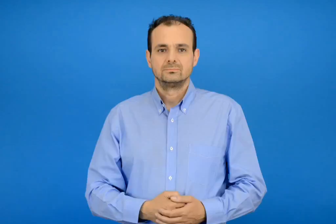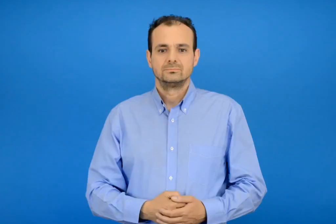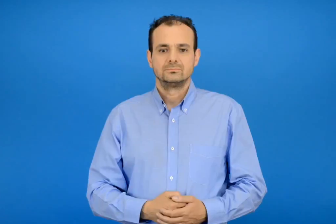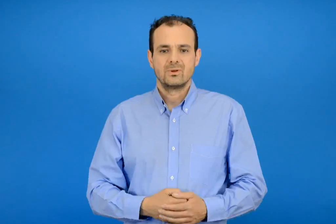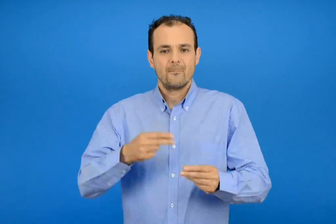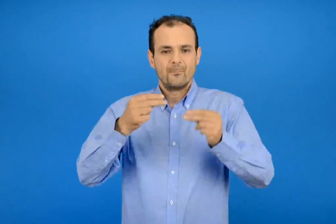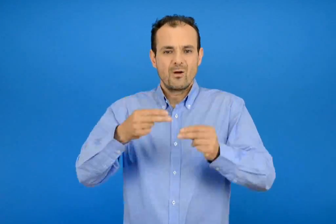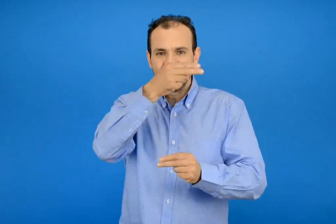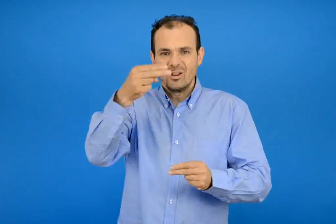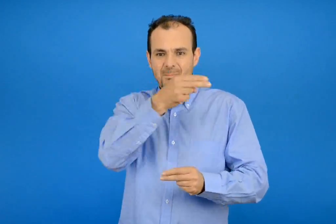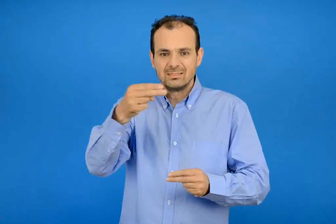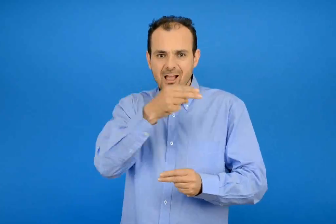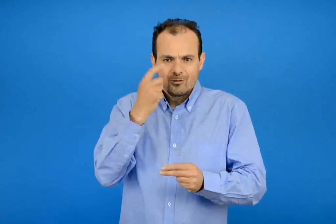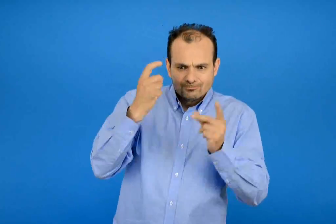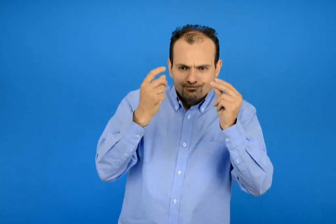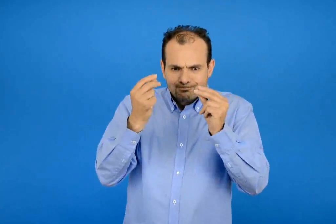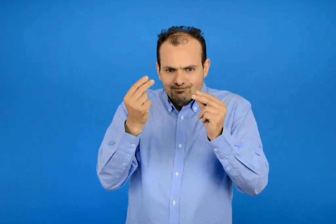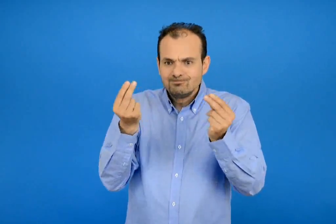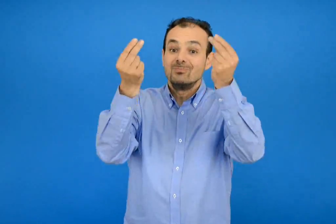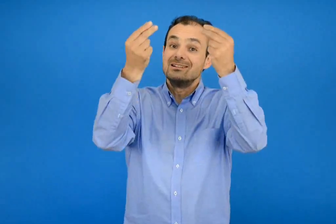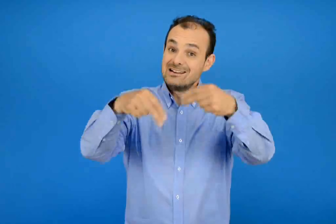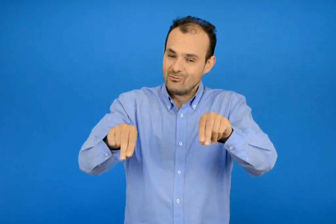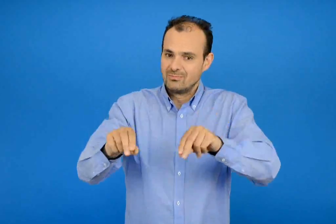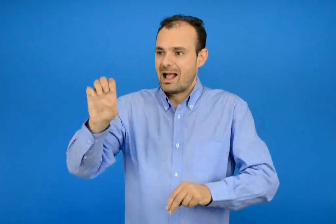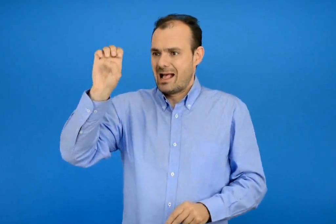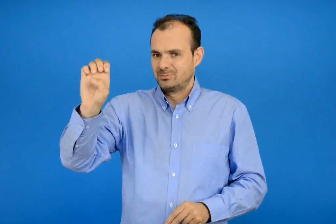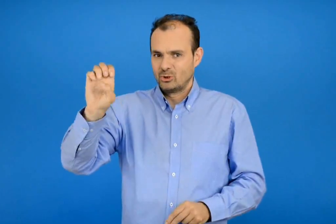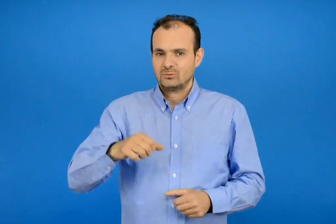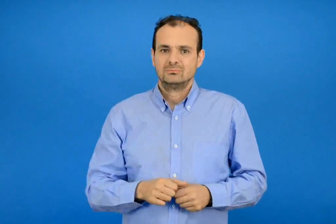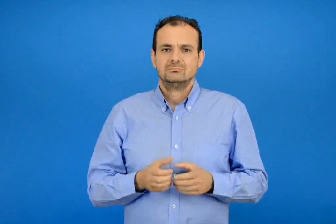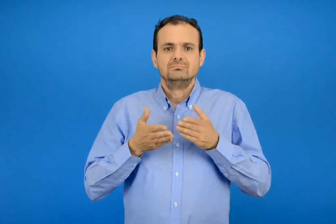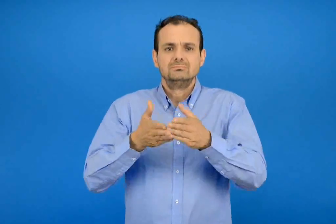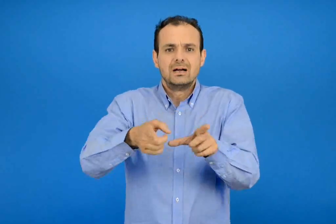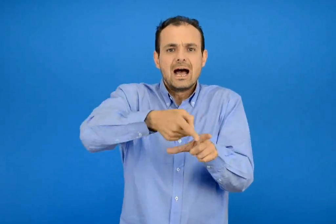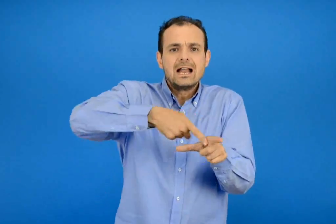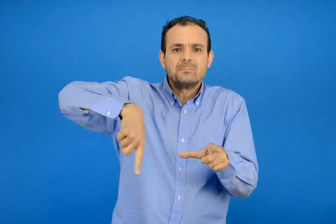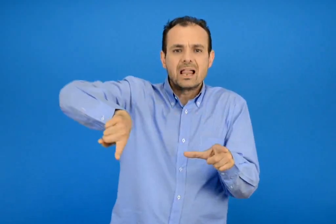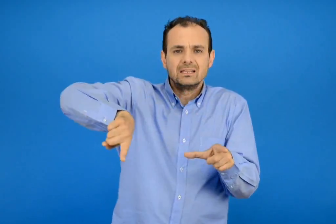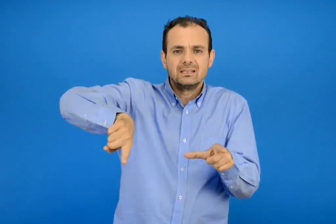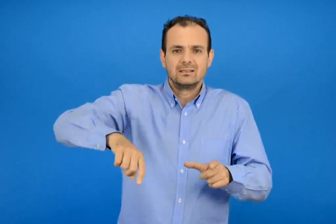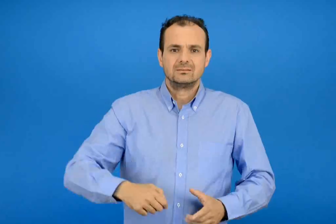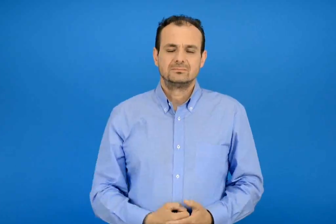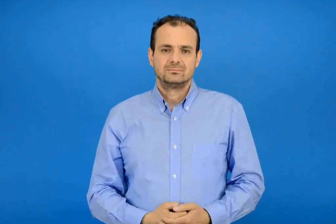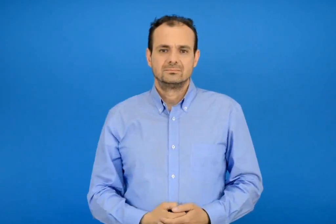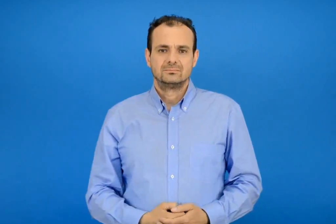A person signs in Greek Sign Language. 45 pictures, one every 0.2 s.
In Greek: λύνω και φτιάχνω σύνθετα προβλήματα ε στο λιμάνι
